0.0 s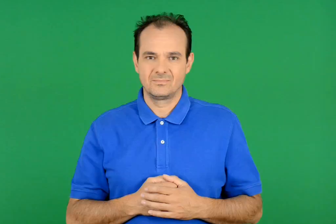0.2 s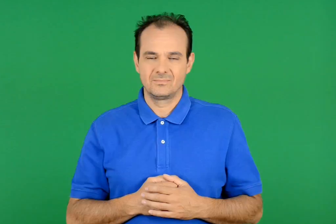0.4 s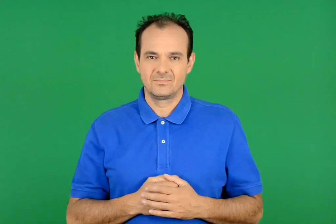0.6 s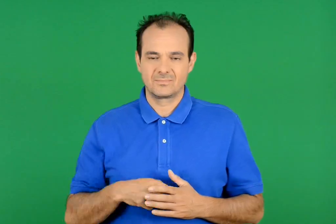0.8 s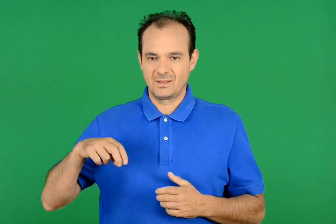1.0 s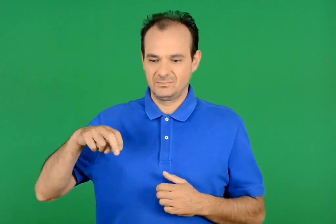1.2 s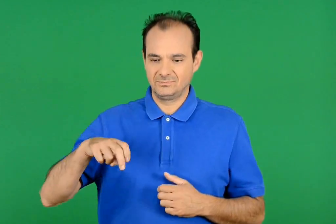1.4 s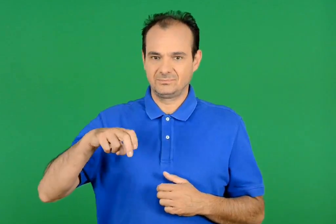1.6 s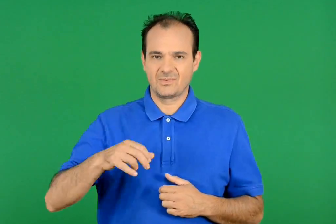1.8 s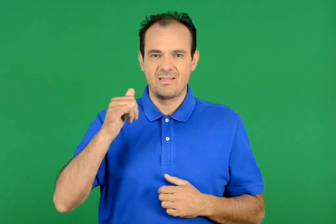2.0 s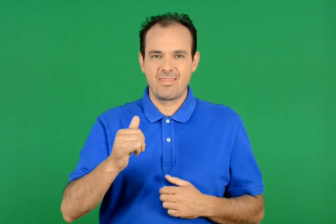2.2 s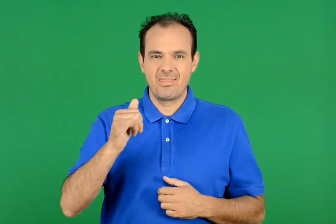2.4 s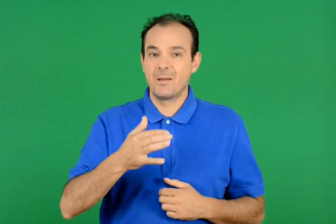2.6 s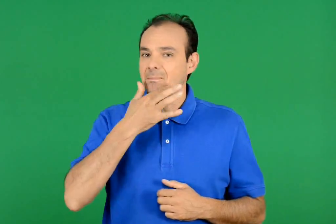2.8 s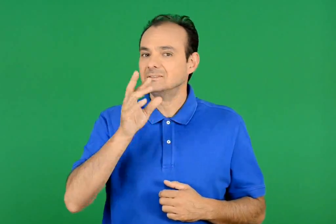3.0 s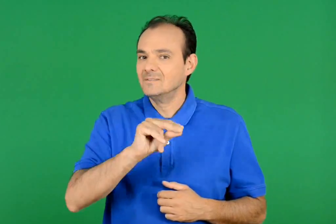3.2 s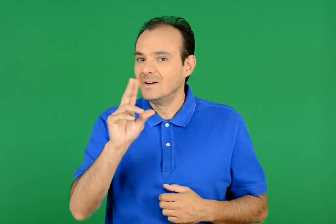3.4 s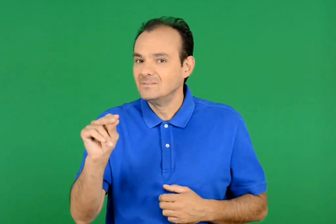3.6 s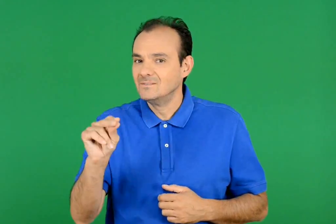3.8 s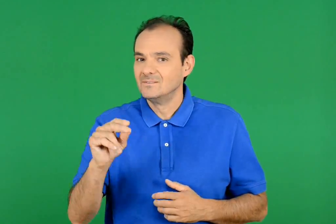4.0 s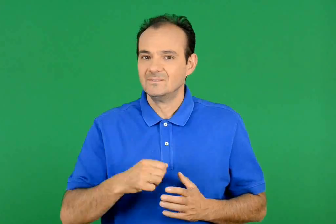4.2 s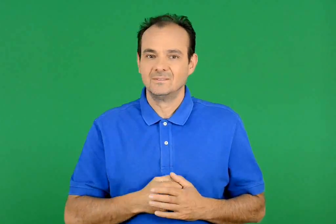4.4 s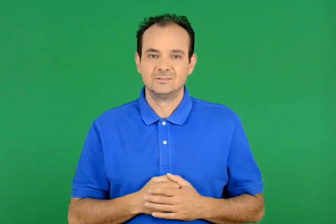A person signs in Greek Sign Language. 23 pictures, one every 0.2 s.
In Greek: περπατάει αργά σαν
